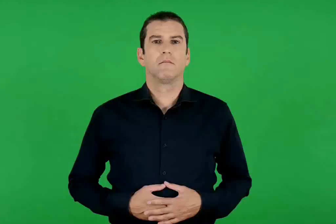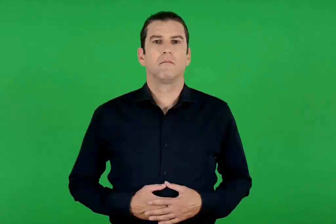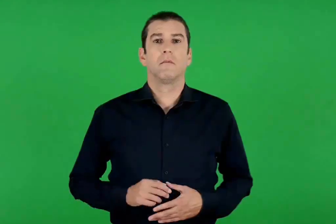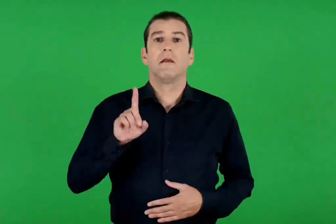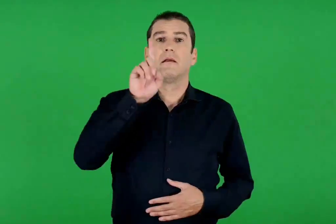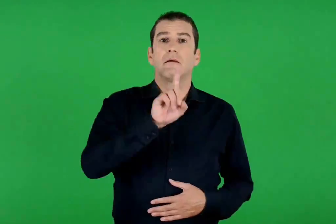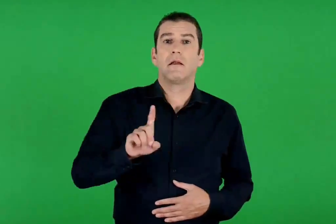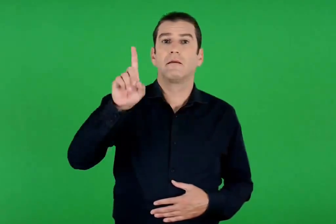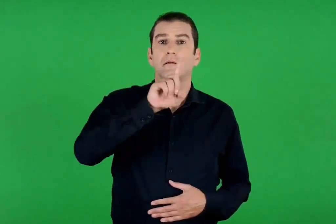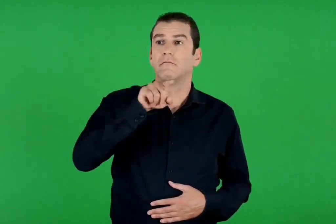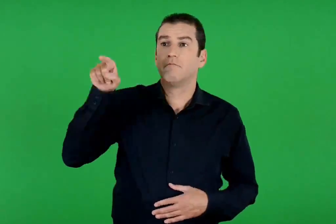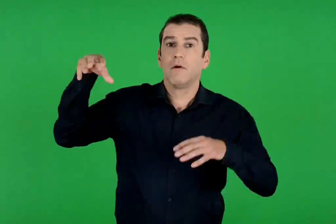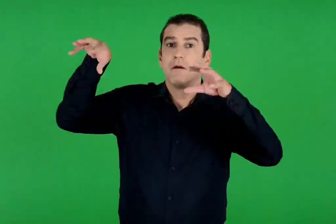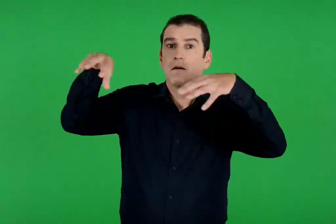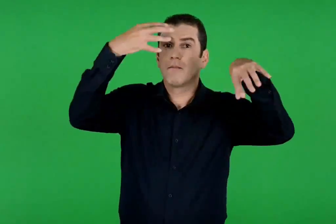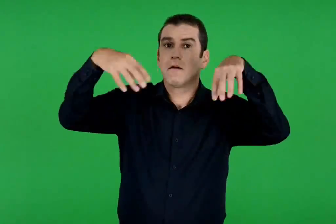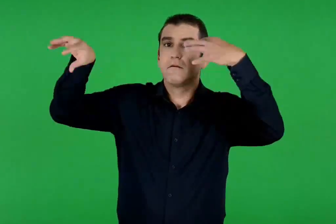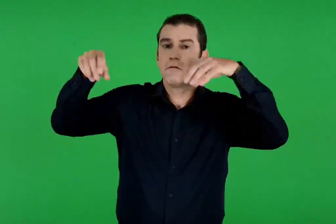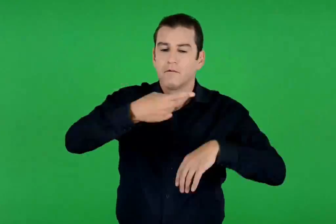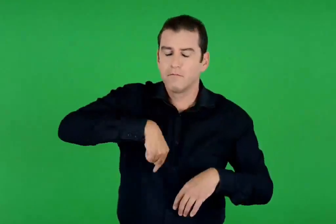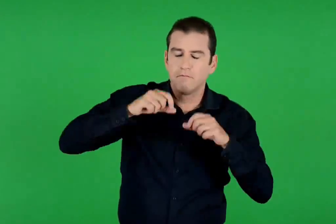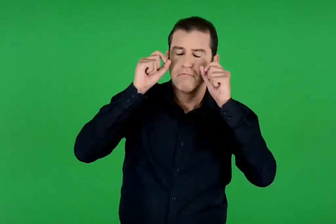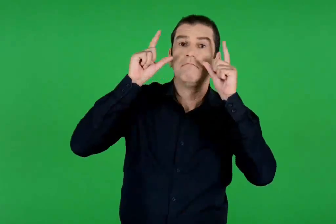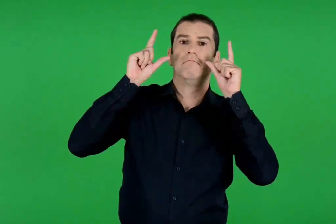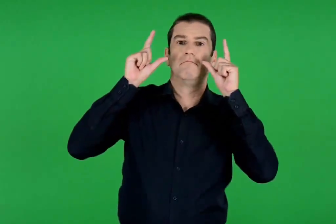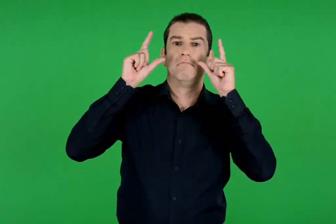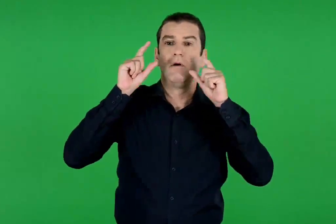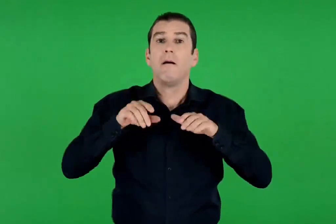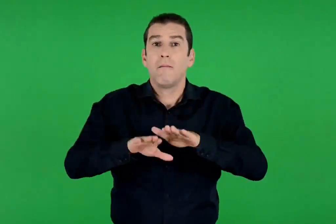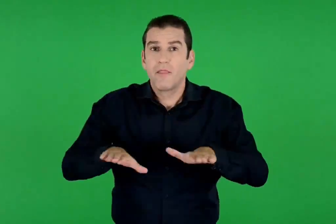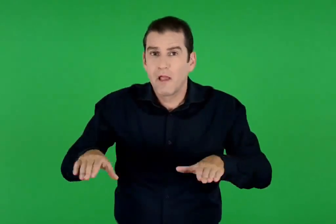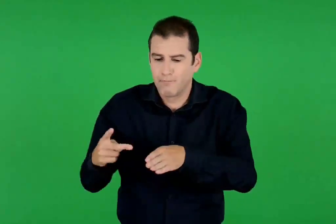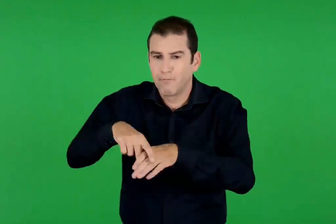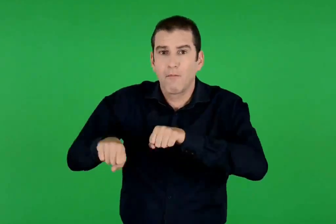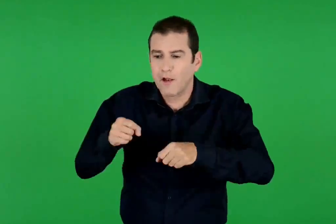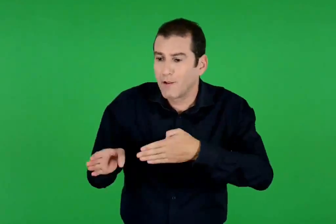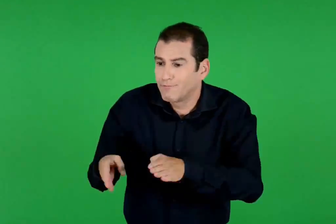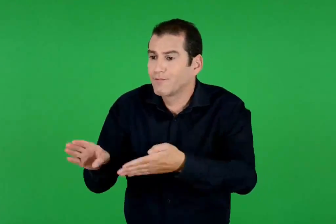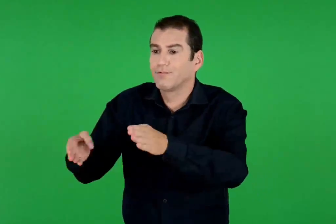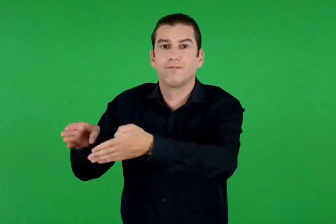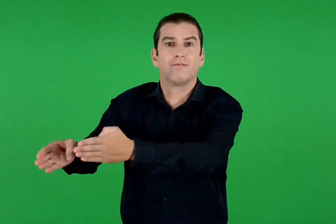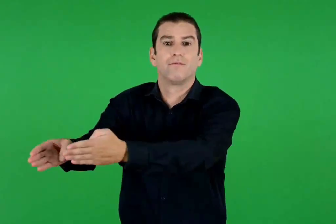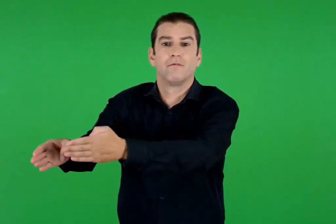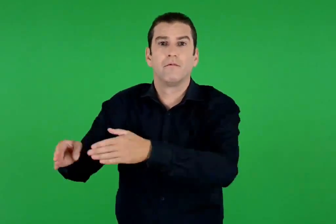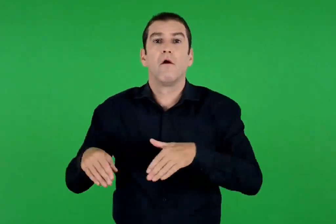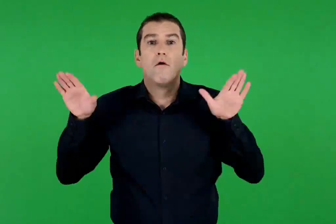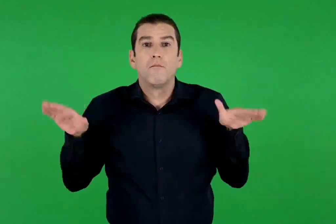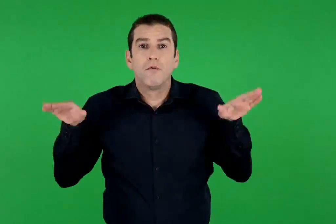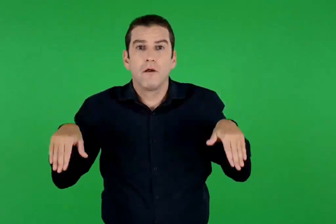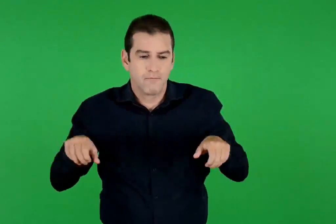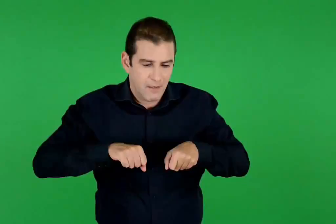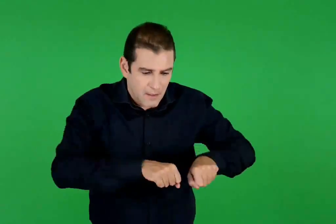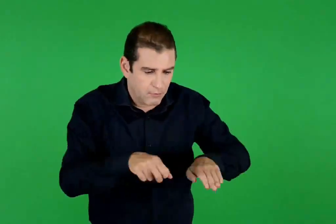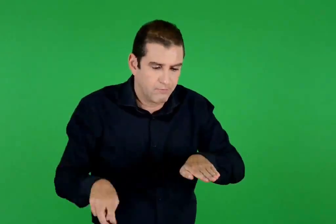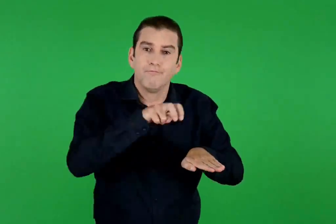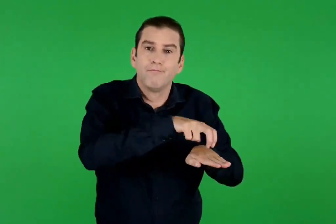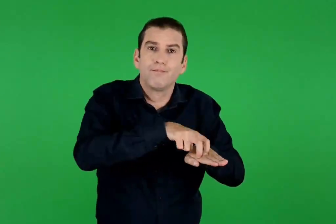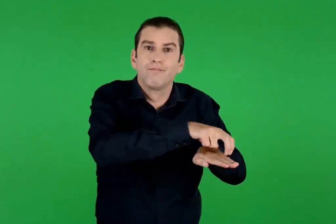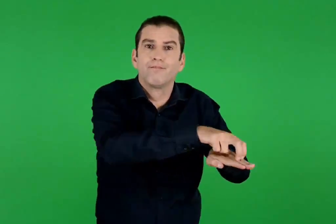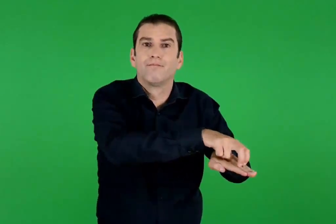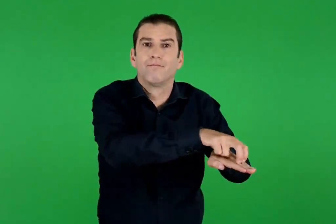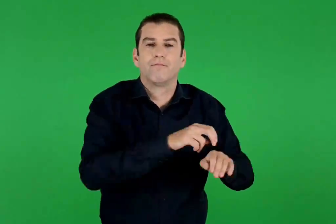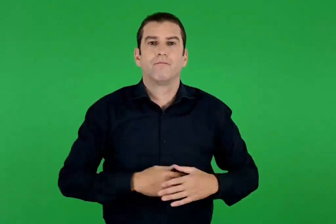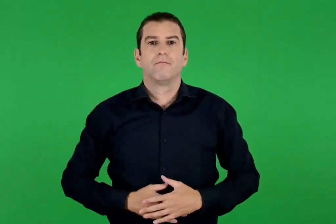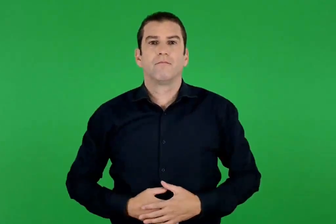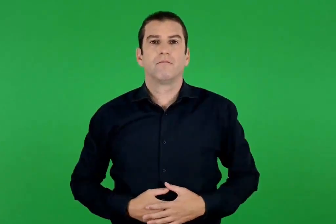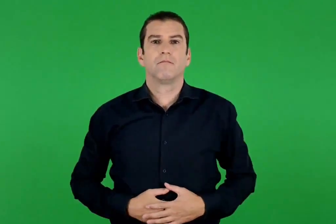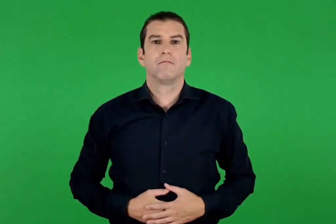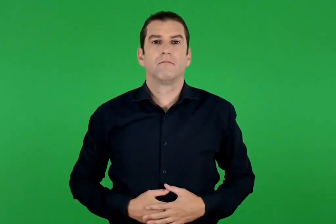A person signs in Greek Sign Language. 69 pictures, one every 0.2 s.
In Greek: κυριακή , και μας ξύπνησαν οι καμπάνες. βγήκαν τα παιδιά με τα ποδήλατα. βγήκαν τα πουλιά με τις καρότσες
